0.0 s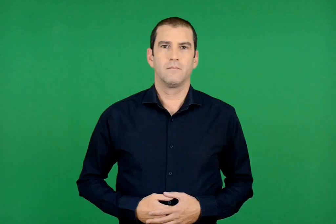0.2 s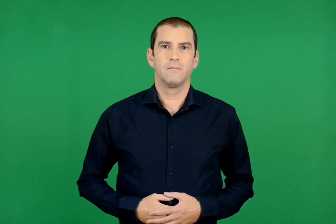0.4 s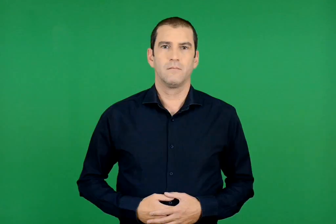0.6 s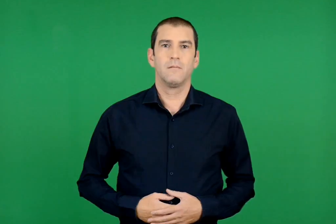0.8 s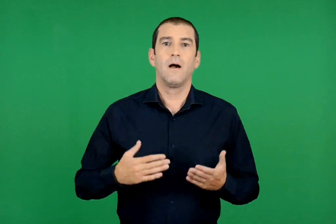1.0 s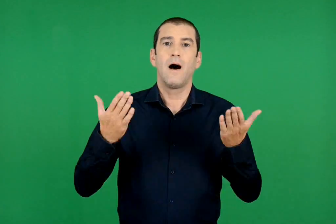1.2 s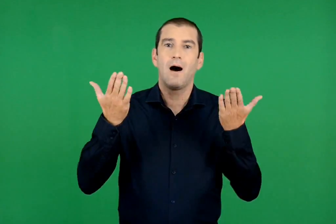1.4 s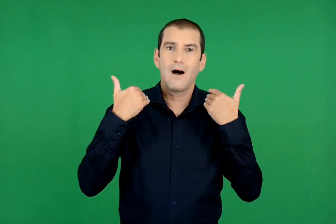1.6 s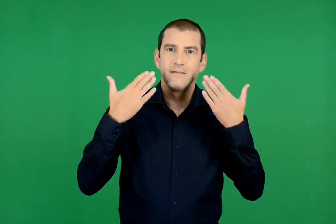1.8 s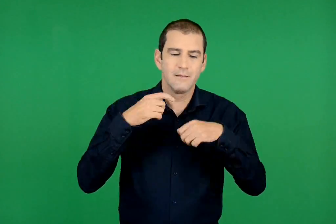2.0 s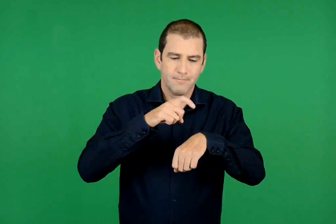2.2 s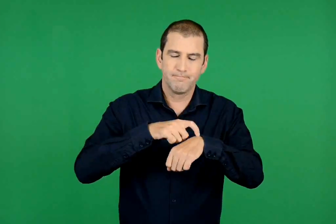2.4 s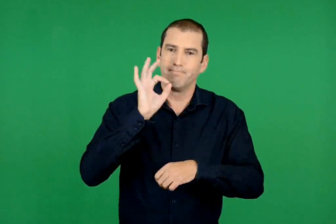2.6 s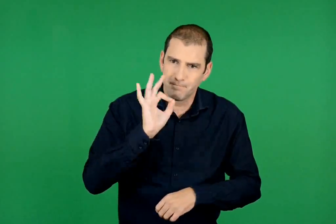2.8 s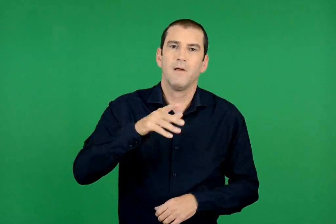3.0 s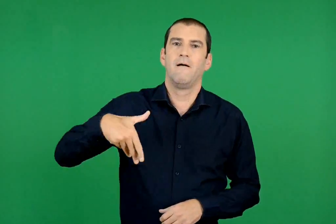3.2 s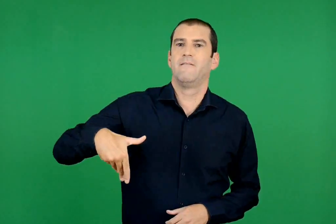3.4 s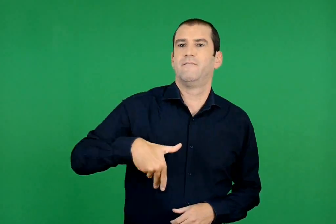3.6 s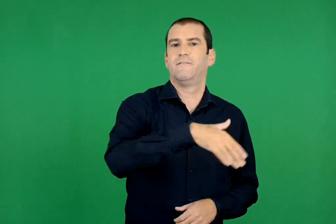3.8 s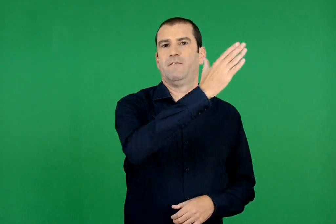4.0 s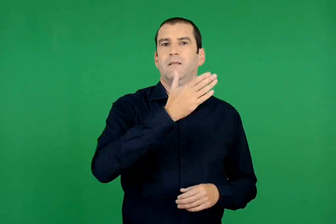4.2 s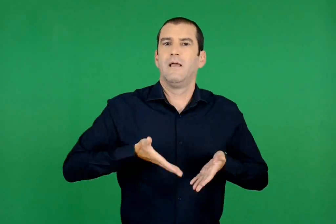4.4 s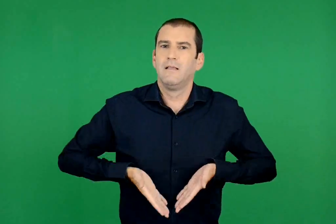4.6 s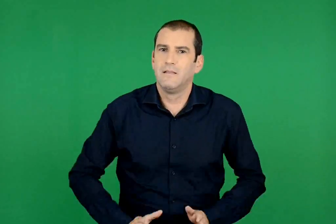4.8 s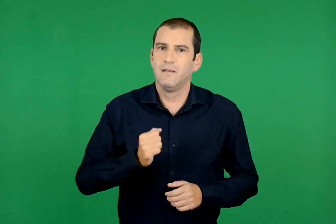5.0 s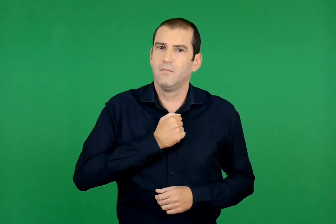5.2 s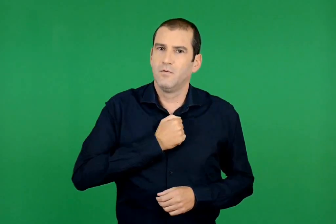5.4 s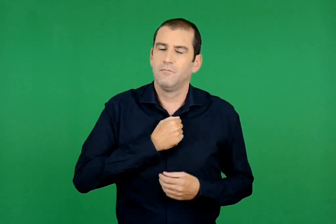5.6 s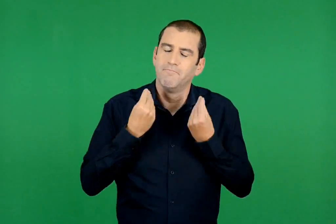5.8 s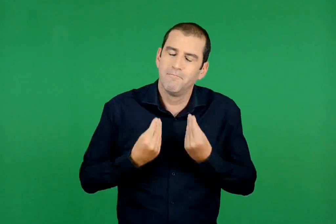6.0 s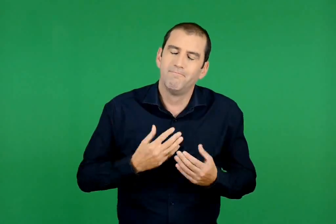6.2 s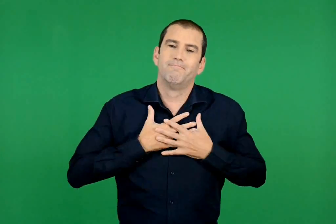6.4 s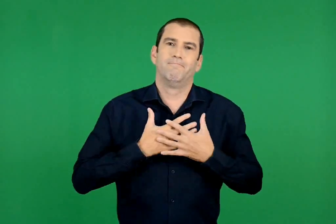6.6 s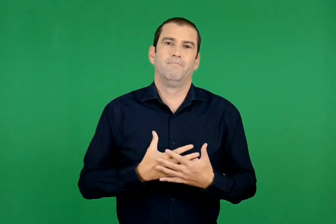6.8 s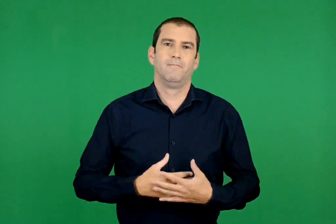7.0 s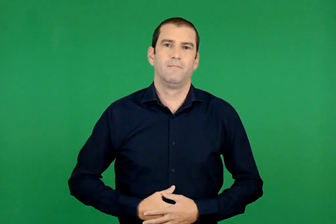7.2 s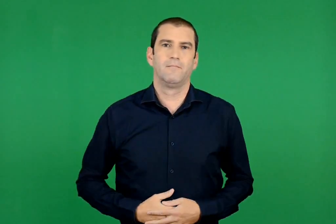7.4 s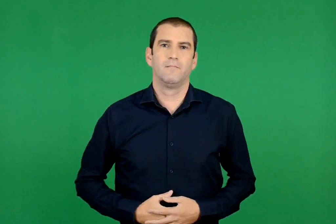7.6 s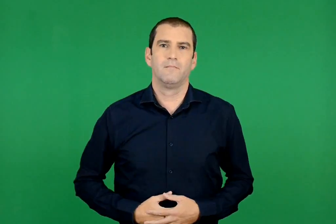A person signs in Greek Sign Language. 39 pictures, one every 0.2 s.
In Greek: φεύγεις πάνου στην άνοιξη , γιε μου καλέ μου
